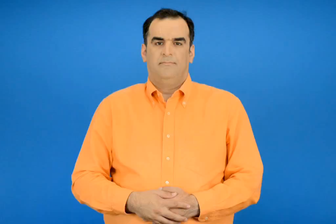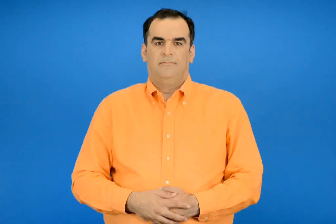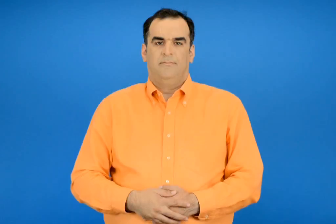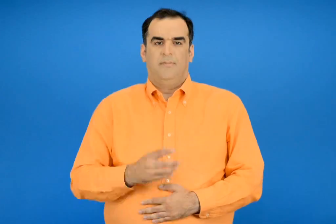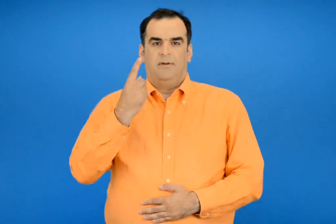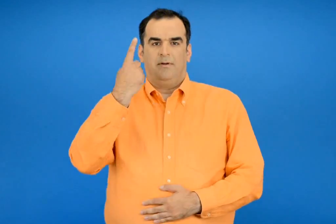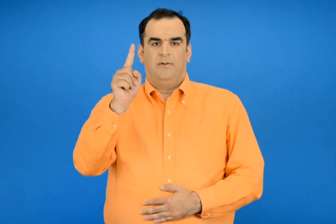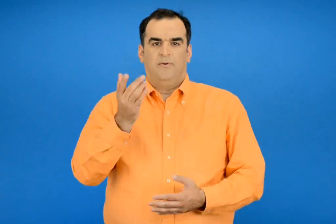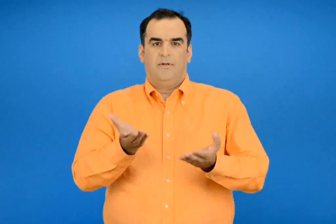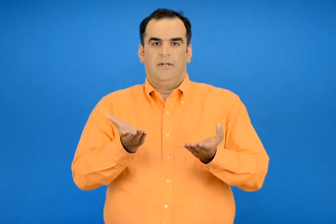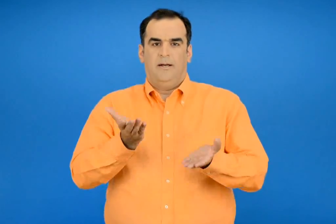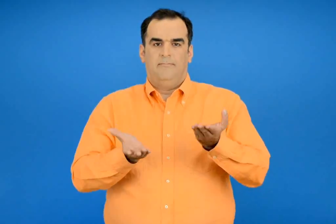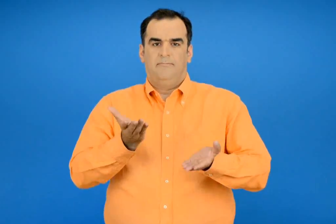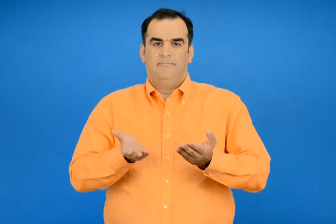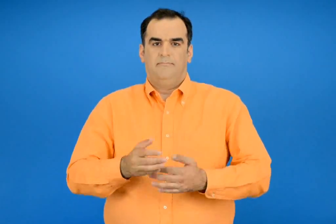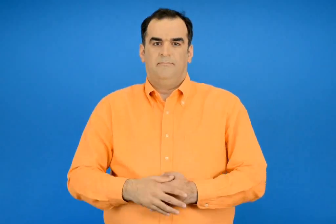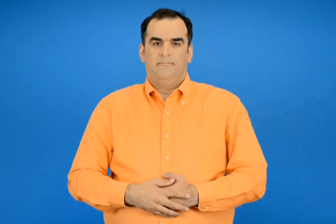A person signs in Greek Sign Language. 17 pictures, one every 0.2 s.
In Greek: 100 κιλά
